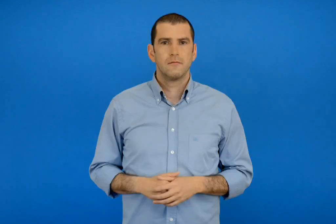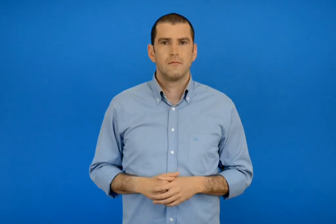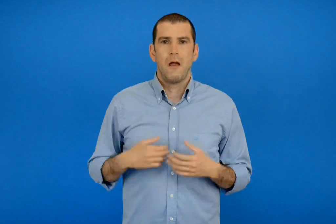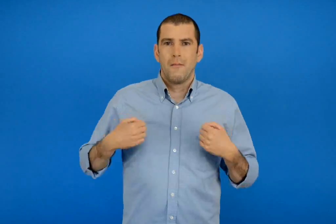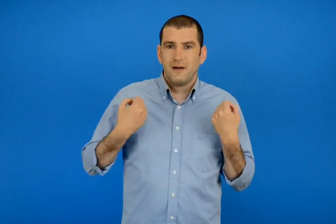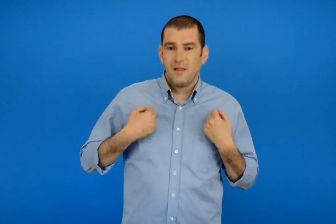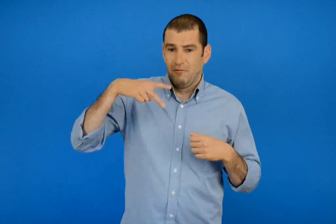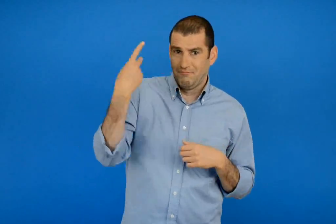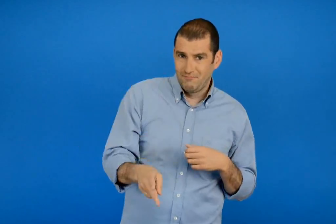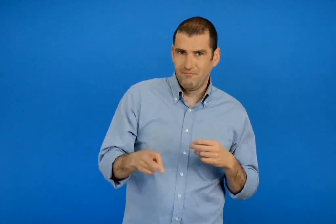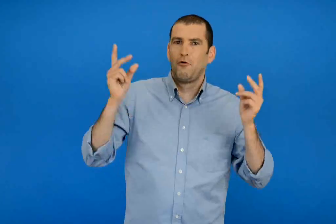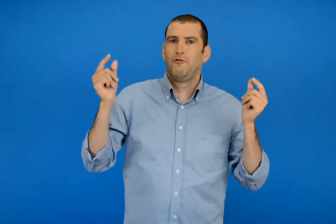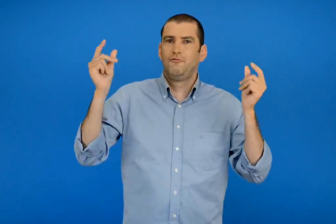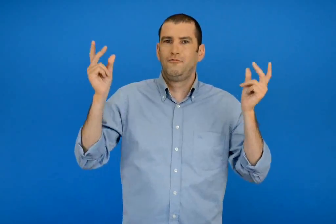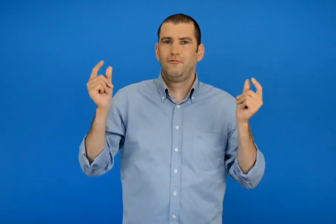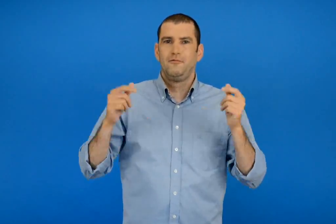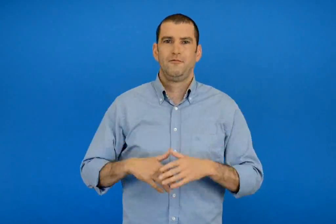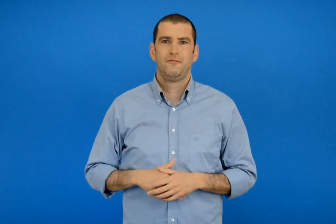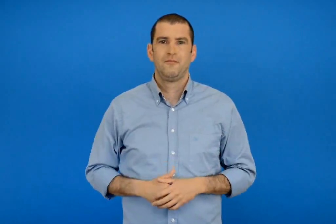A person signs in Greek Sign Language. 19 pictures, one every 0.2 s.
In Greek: ο χορός των παιχνιδιών
